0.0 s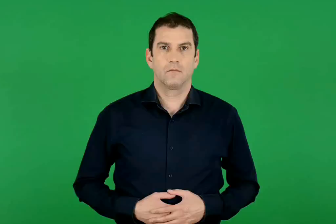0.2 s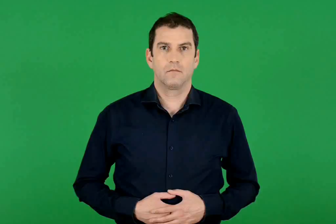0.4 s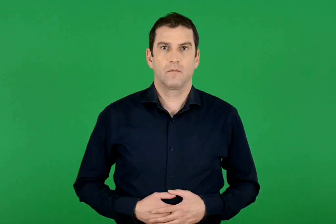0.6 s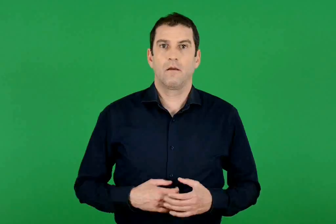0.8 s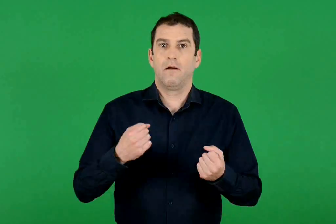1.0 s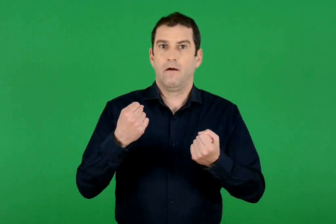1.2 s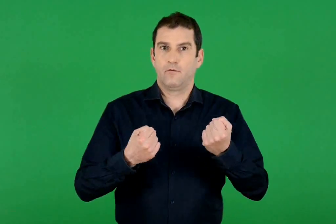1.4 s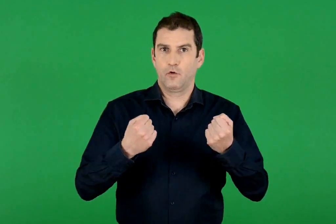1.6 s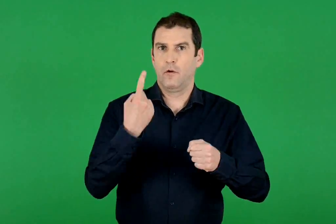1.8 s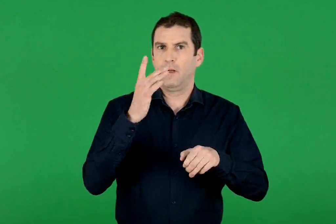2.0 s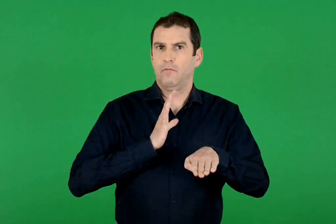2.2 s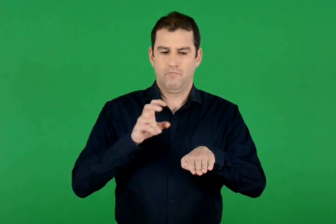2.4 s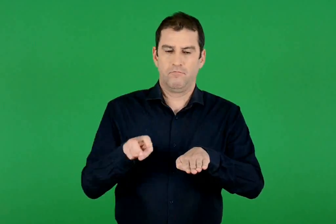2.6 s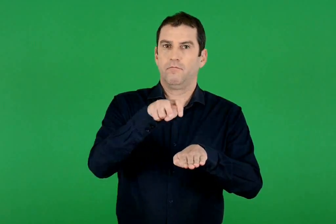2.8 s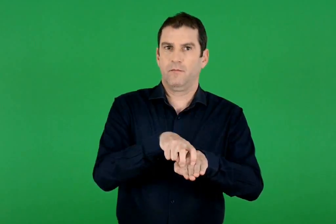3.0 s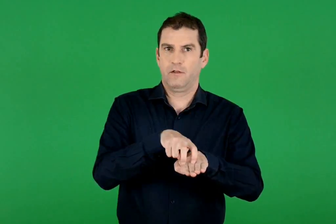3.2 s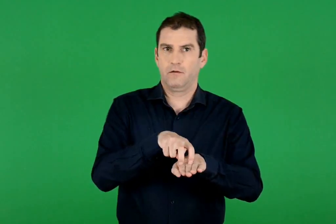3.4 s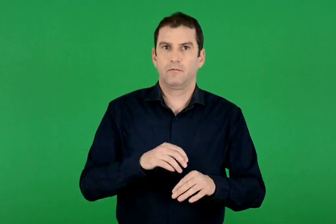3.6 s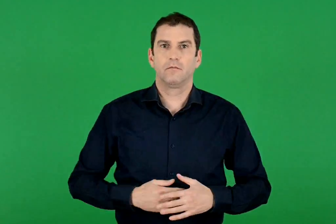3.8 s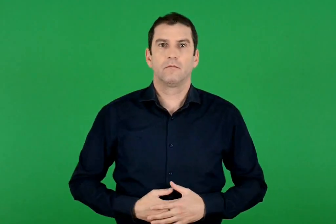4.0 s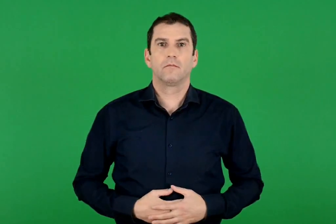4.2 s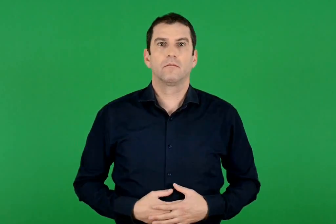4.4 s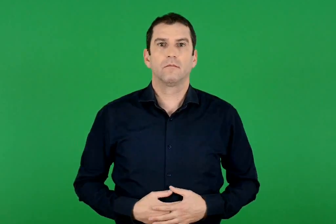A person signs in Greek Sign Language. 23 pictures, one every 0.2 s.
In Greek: αυτοκίνητο με έναν επιβάτη
